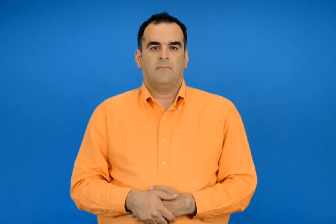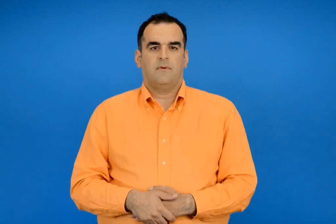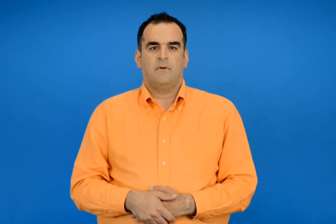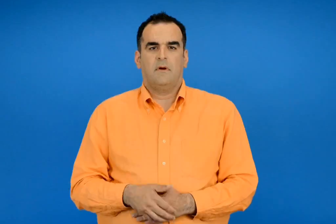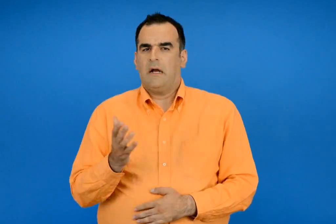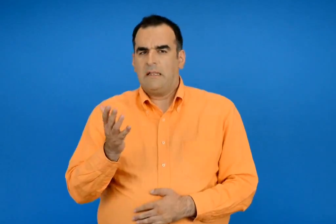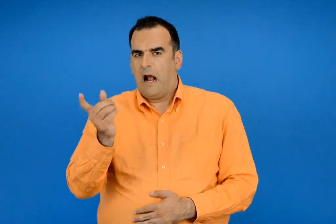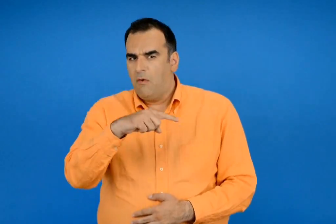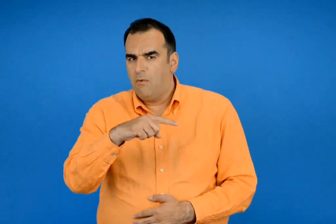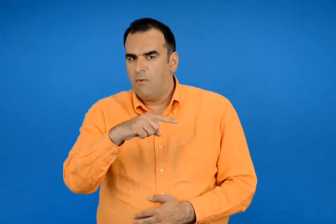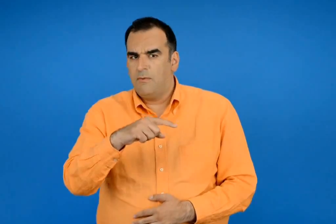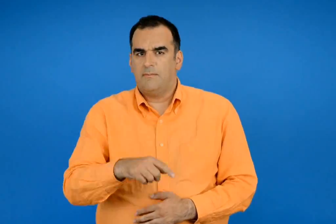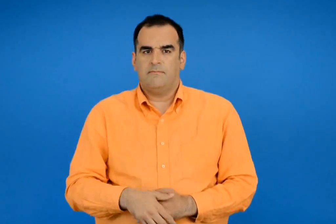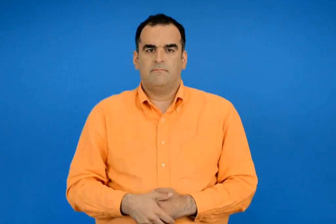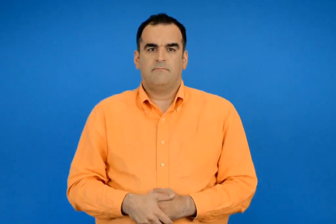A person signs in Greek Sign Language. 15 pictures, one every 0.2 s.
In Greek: κάτι άλλο
